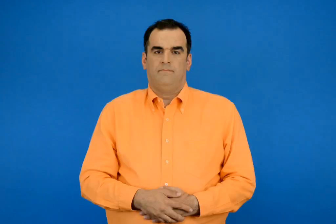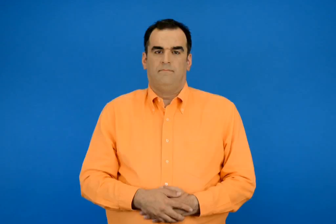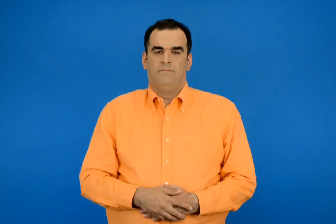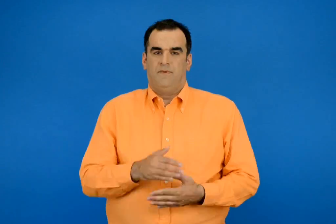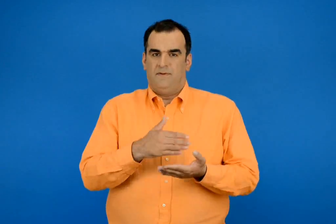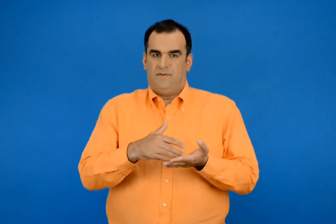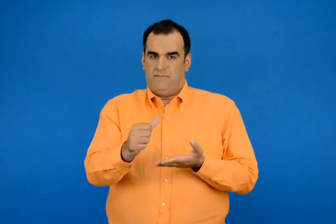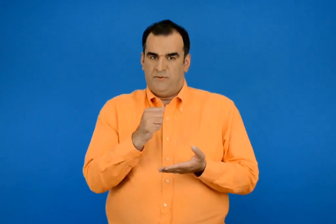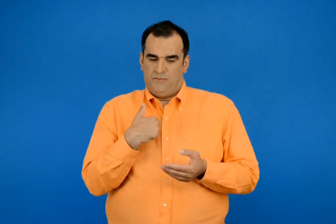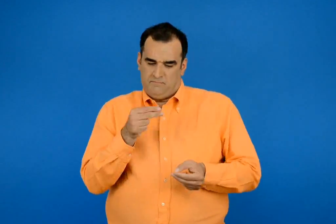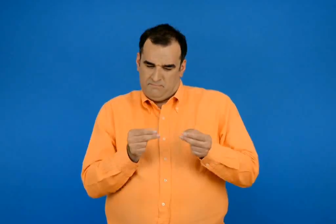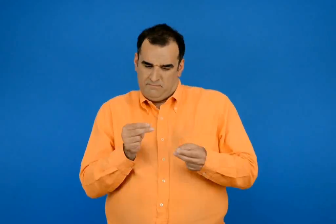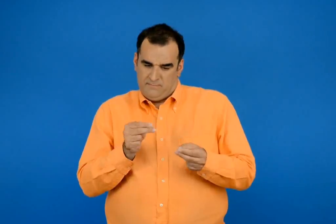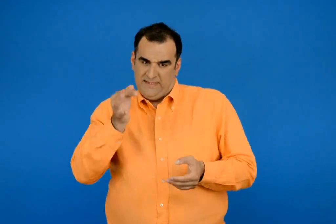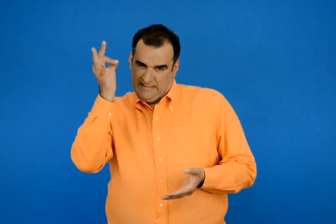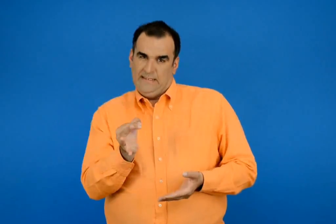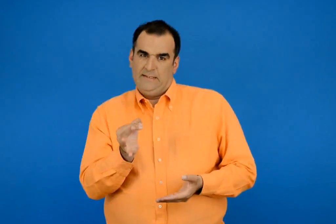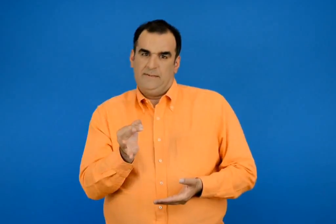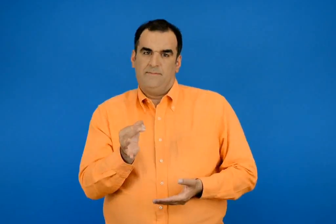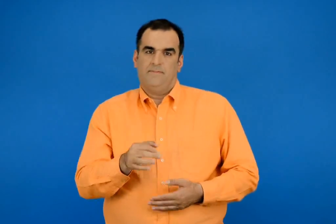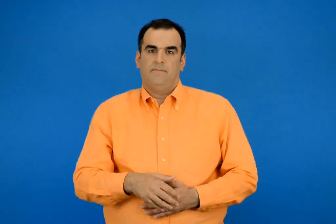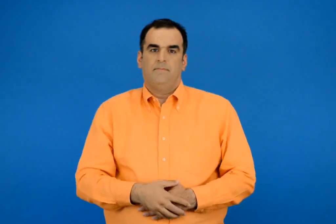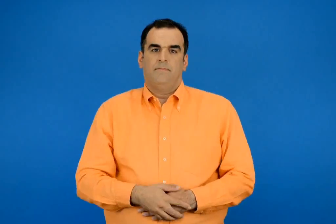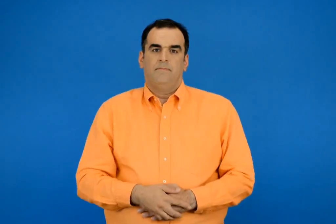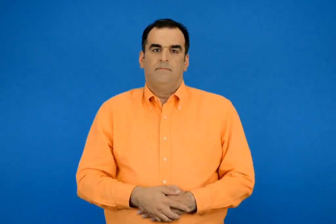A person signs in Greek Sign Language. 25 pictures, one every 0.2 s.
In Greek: υπολογίζω τα ρέστα με ακρίβεια
